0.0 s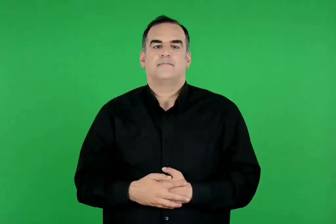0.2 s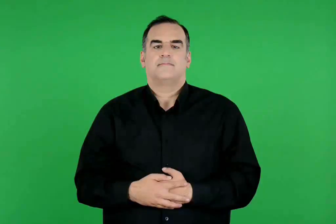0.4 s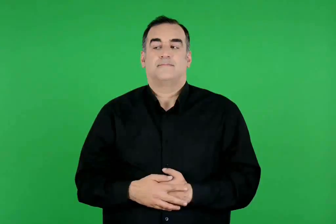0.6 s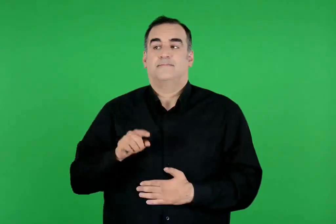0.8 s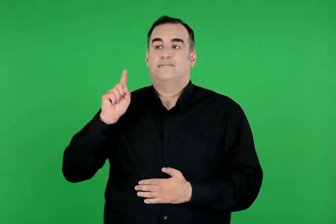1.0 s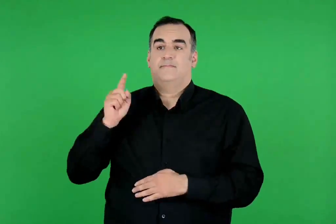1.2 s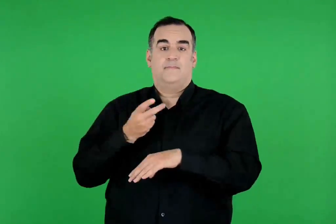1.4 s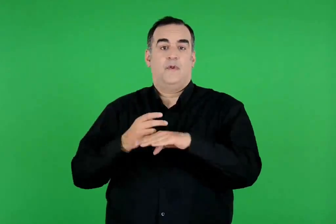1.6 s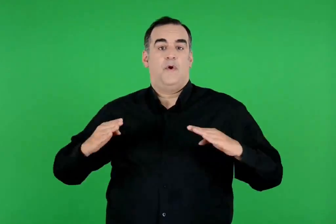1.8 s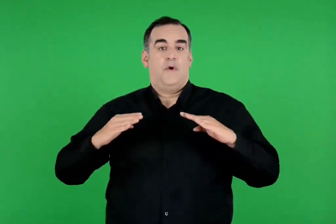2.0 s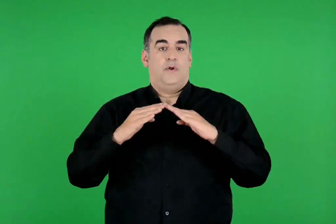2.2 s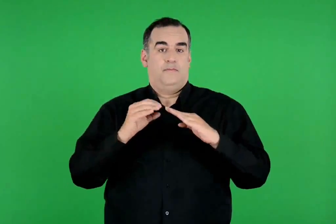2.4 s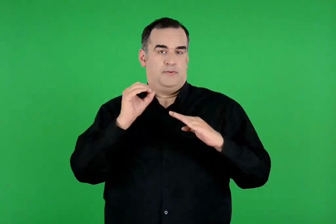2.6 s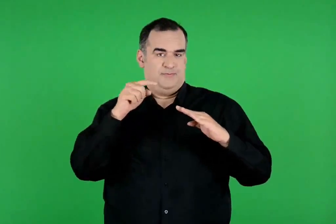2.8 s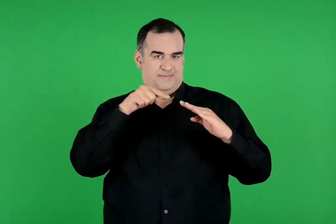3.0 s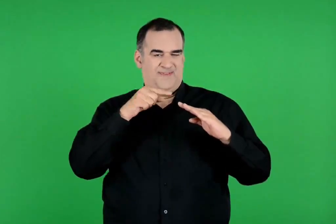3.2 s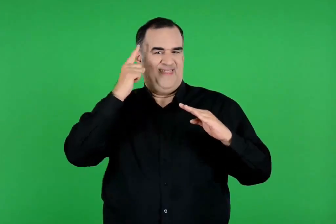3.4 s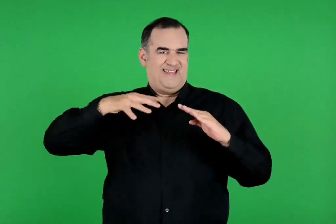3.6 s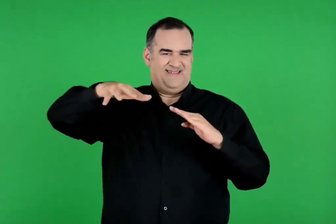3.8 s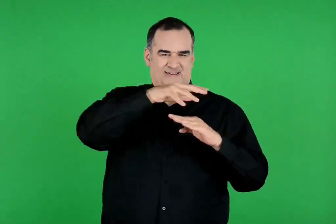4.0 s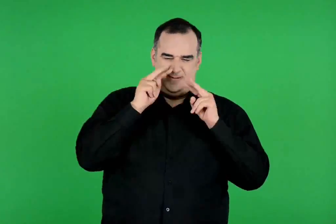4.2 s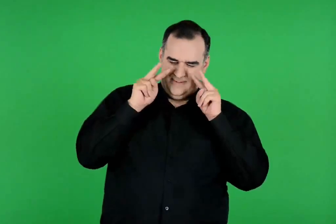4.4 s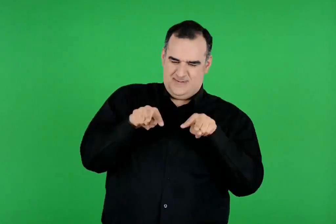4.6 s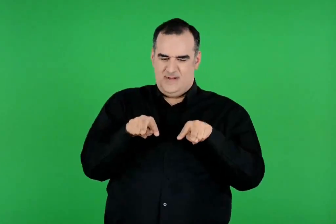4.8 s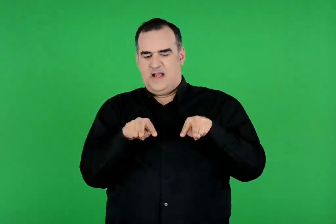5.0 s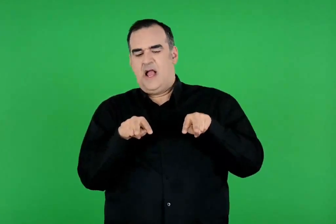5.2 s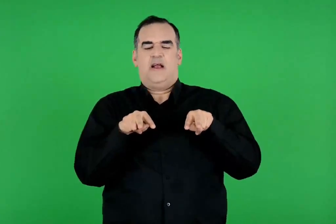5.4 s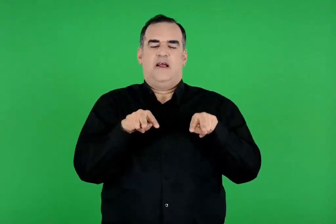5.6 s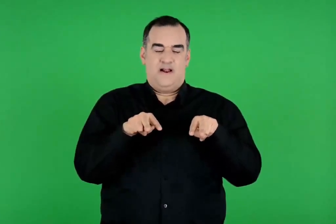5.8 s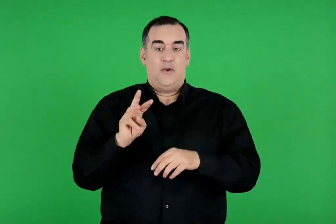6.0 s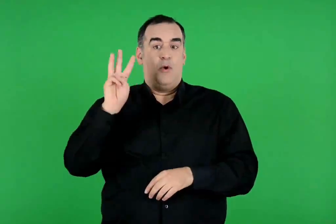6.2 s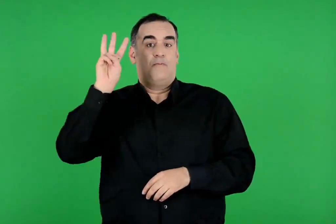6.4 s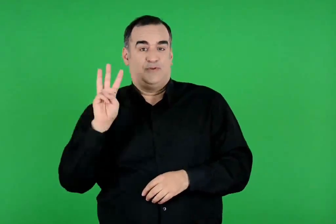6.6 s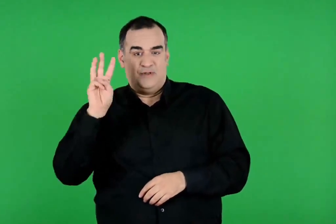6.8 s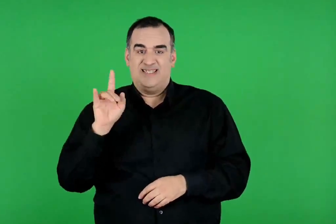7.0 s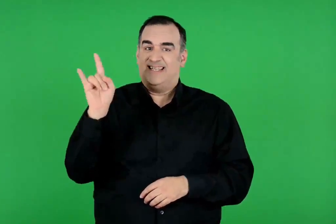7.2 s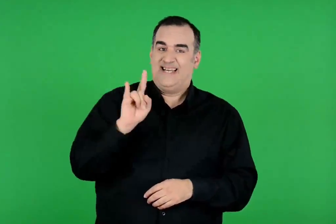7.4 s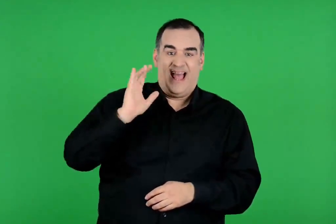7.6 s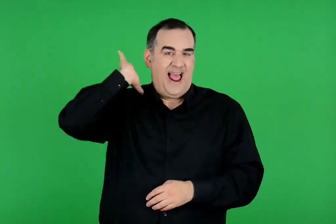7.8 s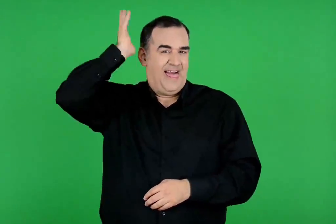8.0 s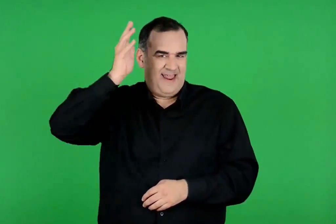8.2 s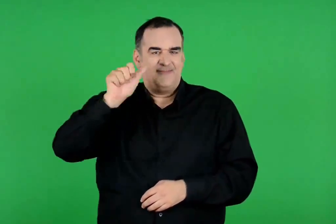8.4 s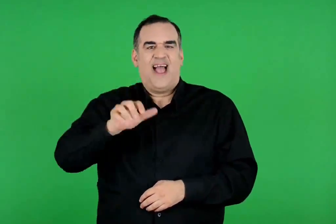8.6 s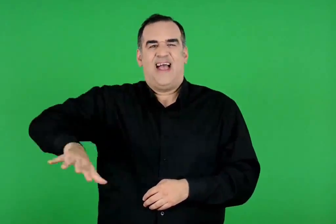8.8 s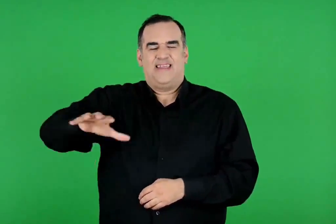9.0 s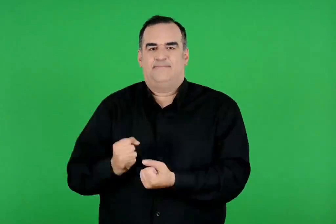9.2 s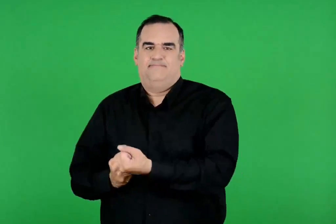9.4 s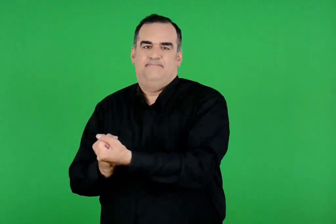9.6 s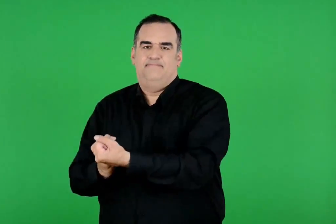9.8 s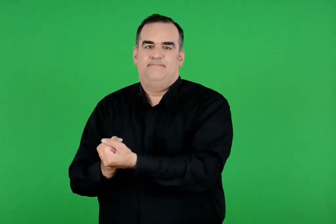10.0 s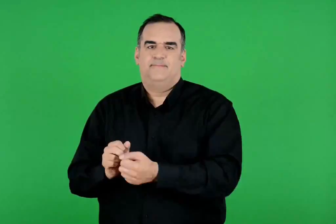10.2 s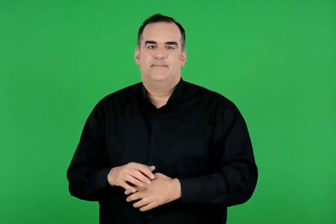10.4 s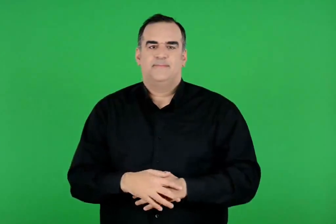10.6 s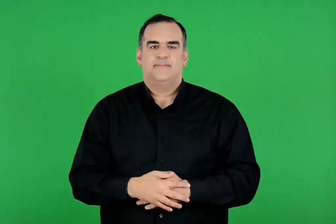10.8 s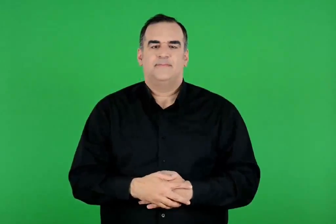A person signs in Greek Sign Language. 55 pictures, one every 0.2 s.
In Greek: και οι θεοί κοιτούσαν από τον όλυμπο. ο ποσειδώνας , η ήρα , η αθηνά ήταν με το μέρος των αχαιών
